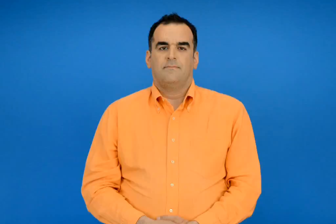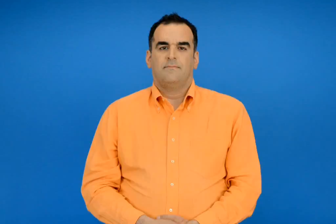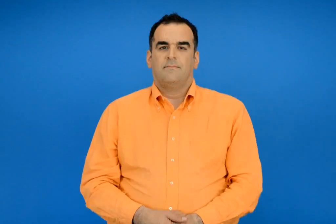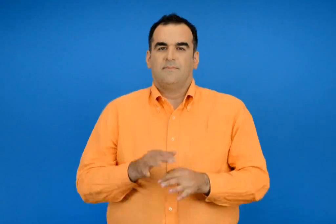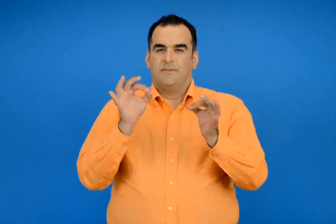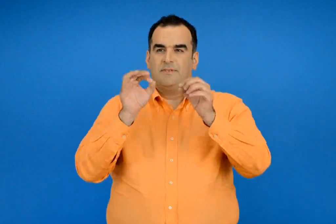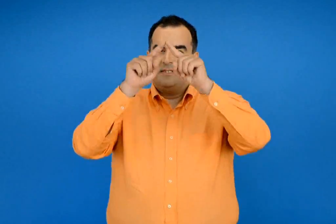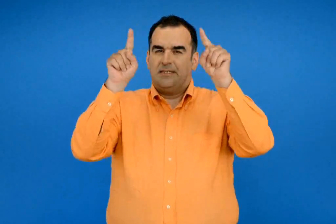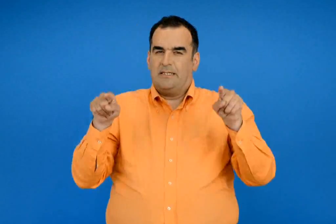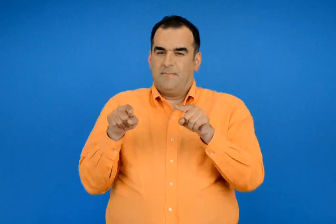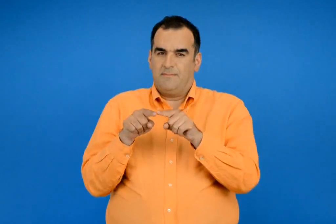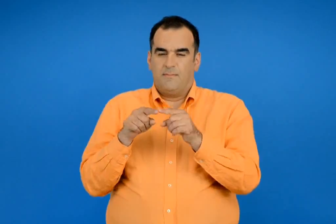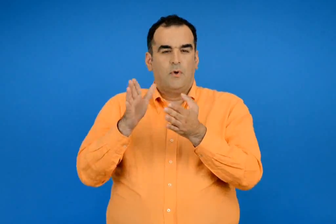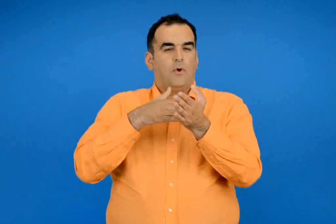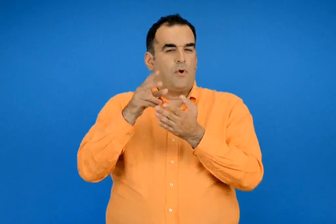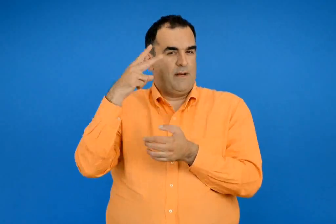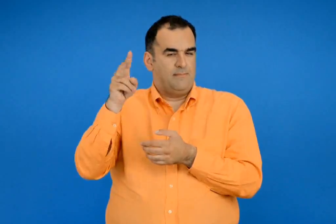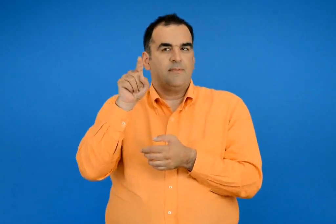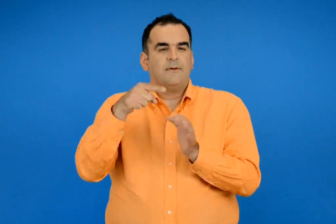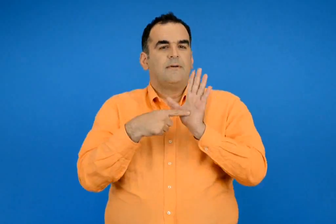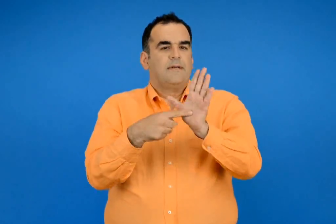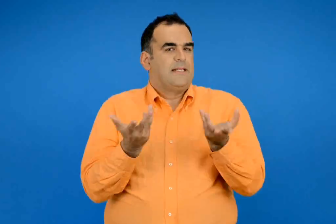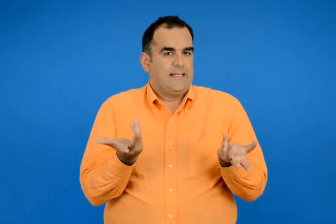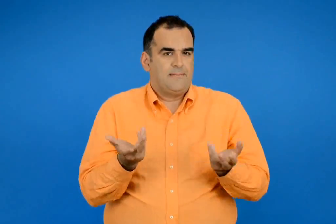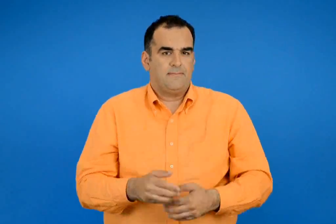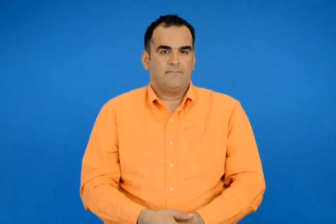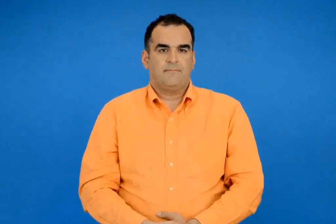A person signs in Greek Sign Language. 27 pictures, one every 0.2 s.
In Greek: τι δηλώνει το σχήμα και το χρώμα τους ;
